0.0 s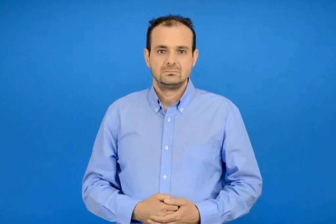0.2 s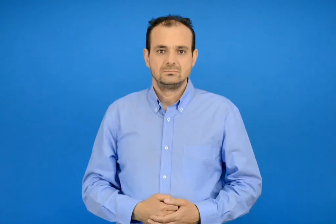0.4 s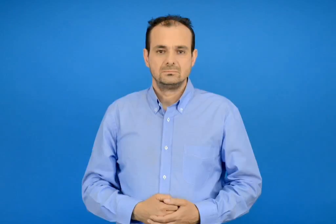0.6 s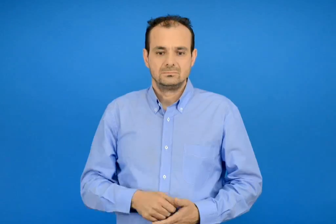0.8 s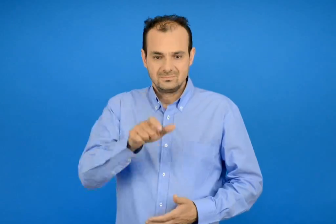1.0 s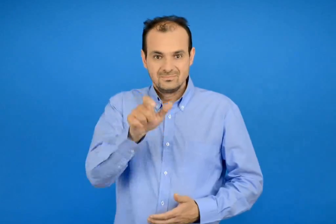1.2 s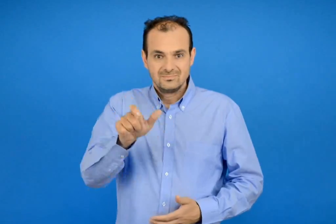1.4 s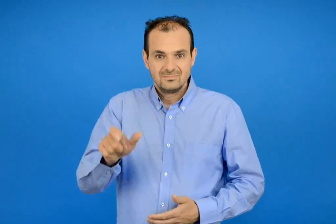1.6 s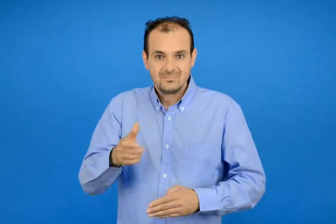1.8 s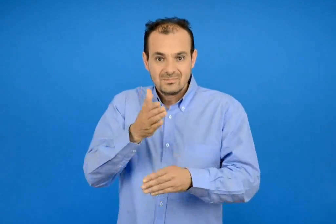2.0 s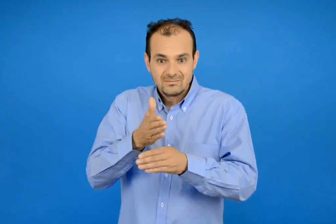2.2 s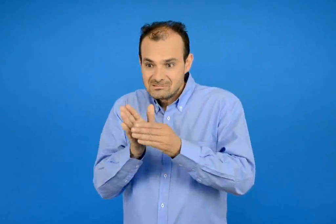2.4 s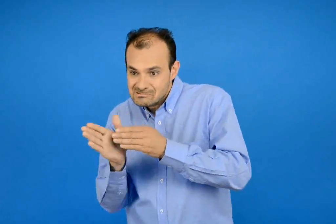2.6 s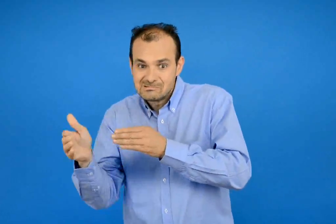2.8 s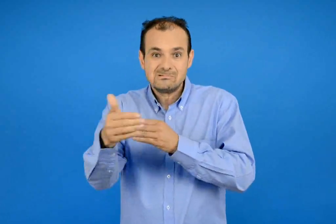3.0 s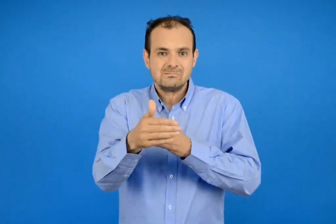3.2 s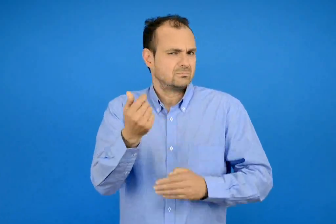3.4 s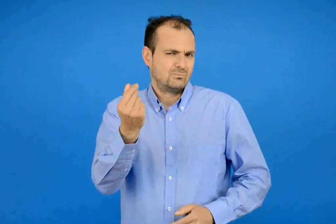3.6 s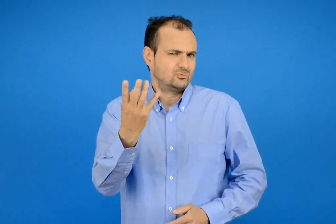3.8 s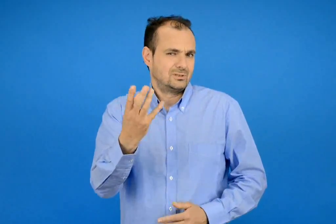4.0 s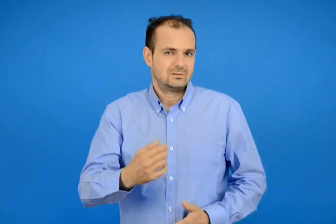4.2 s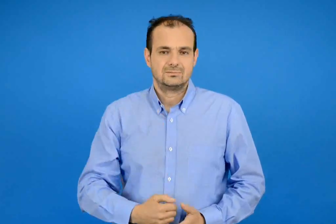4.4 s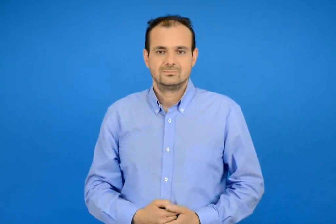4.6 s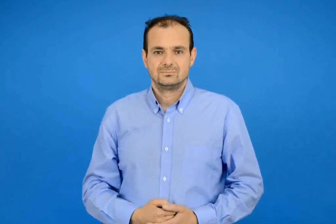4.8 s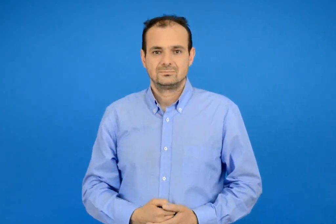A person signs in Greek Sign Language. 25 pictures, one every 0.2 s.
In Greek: πόσα κρύφτηκαν
